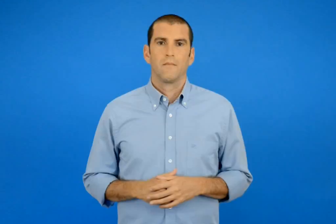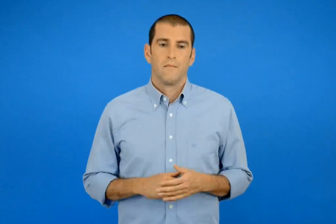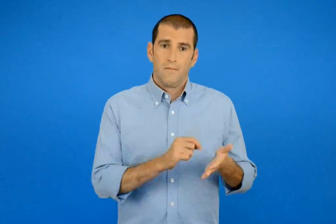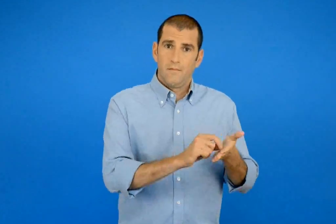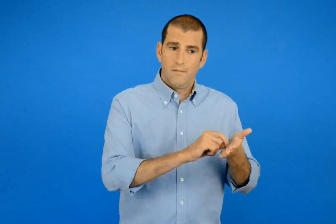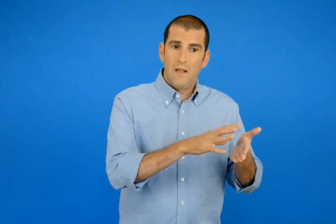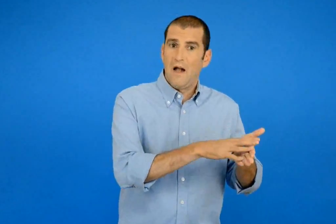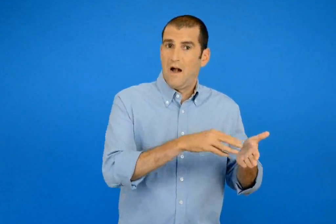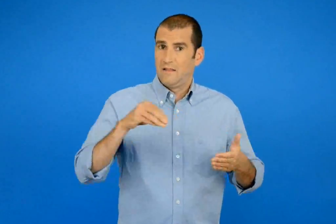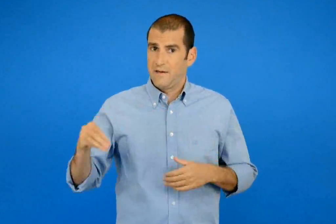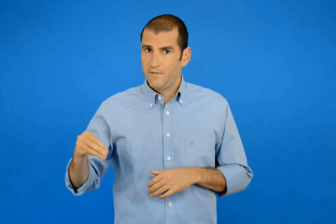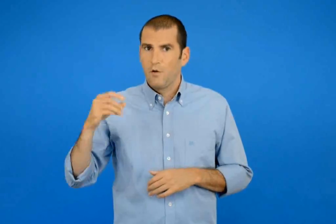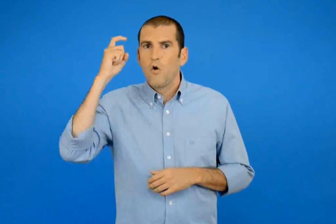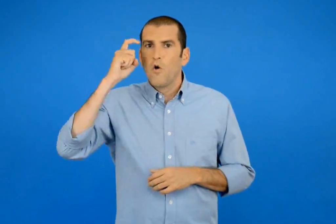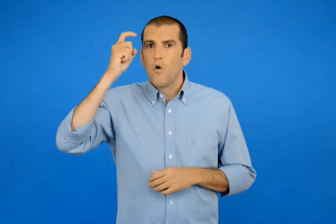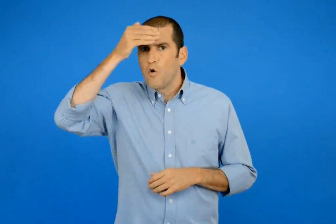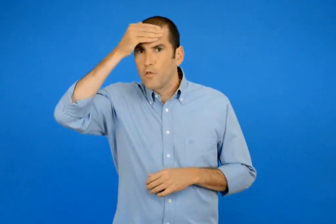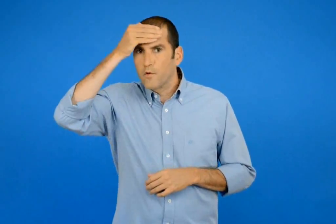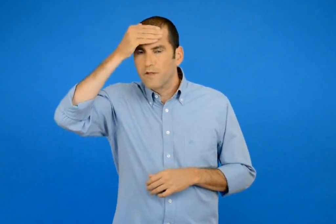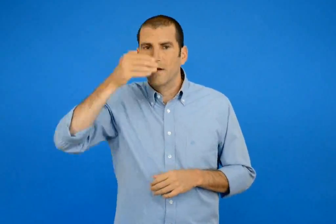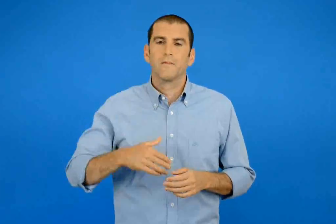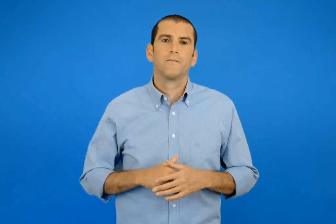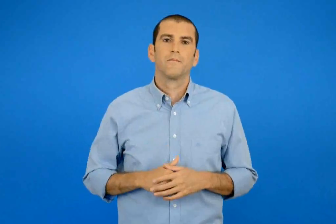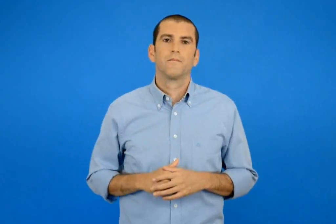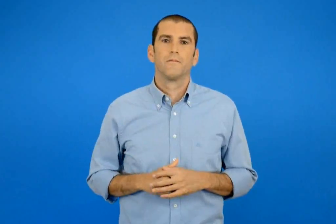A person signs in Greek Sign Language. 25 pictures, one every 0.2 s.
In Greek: αντιγραφή ορθογραφία
